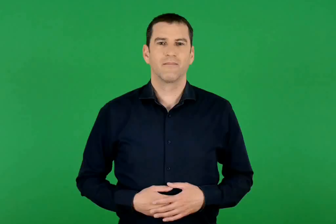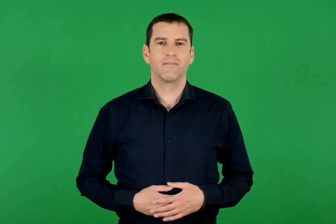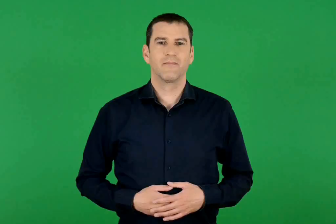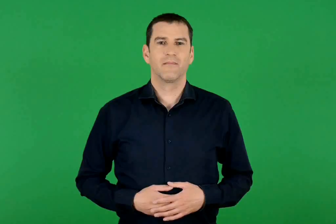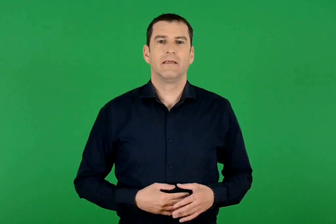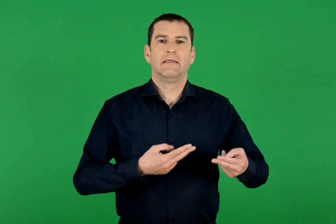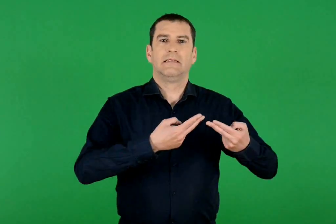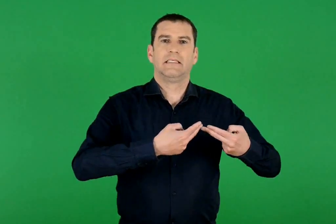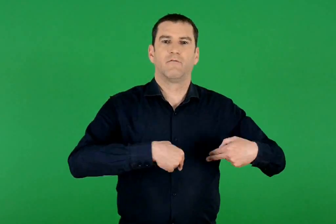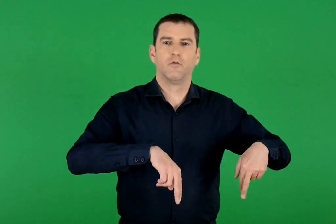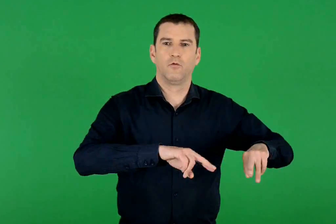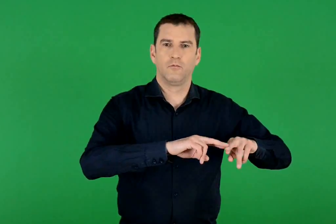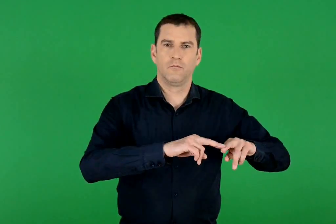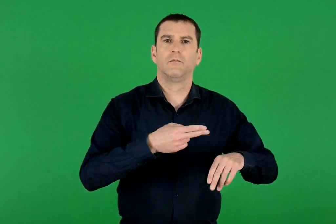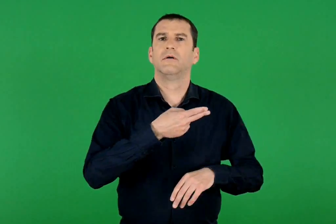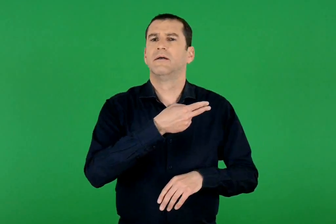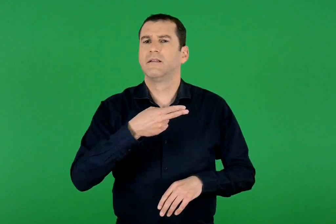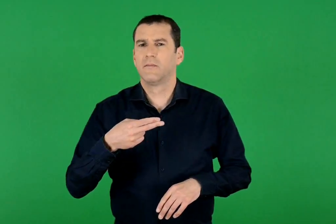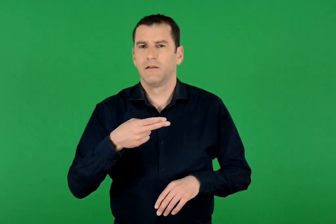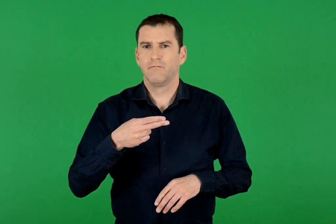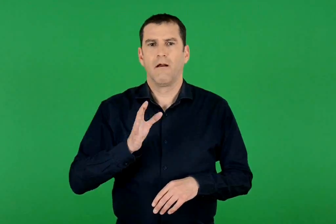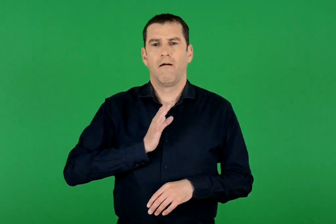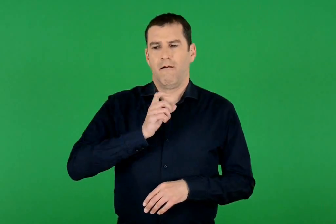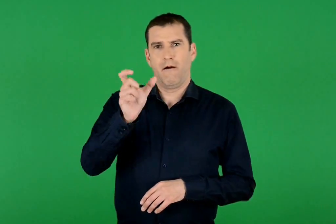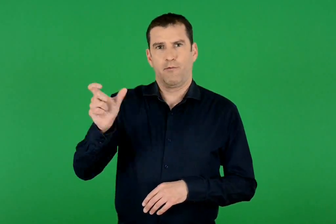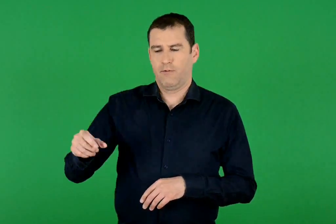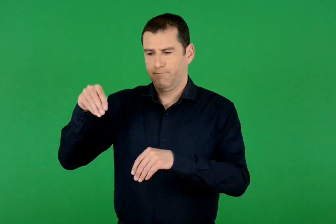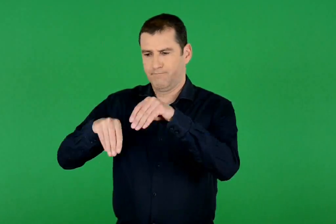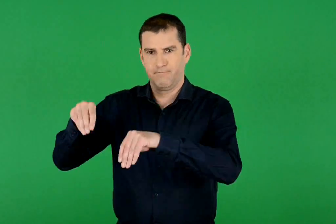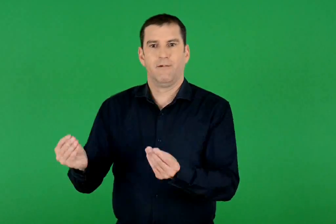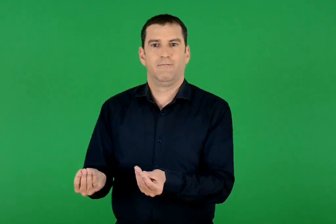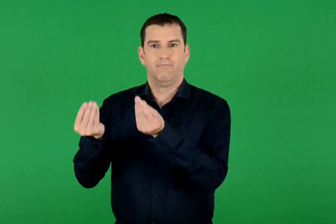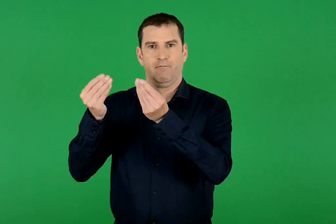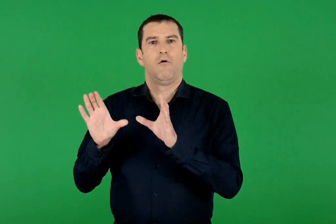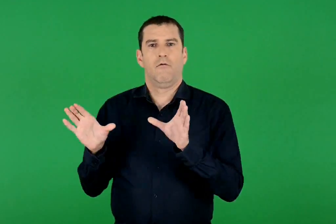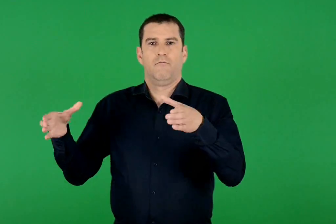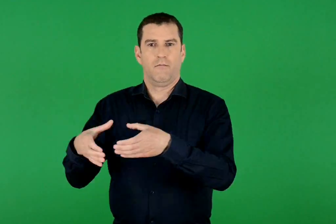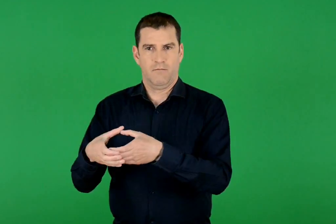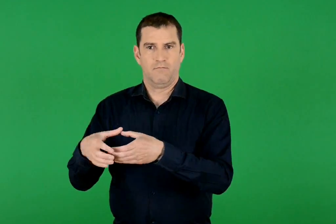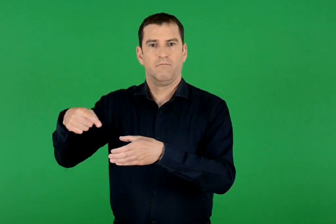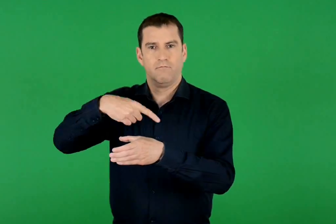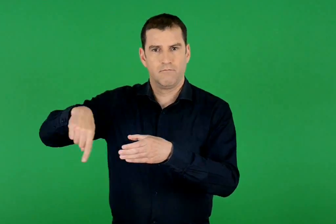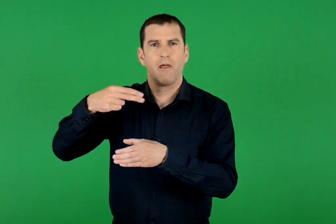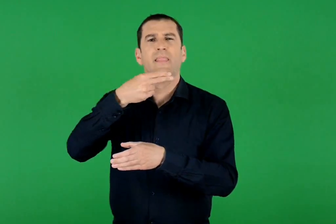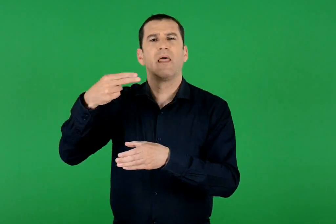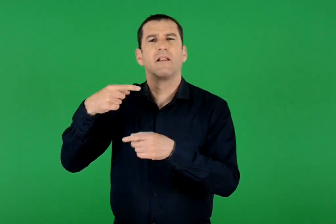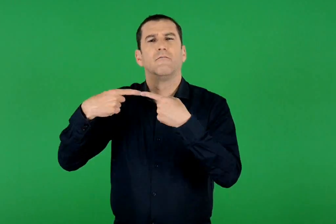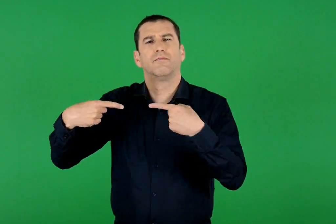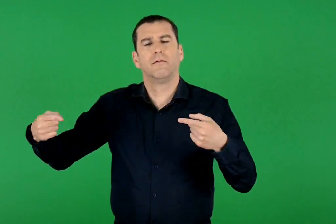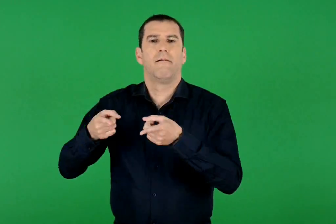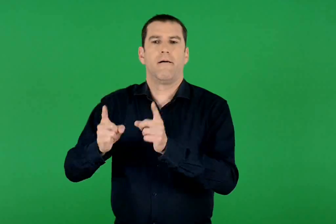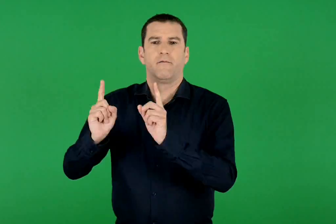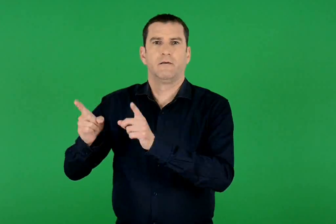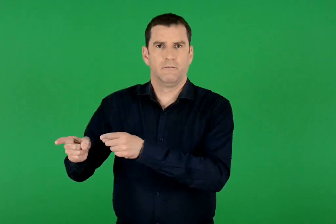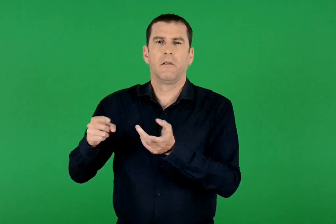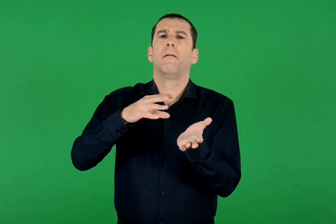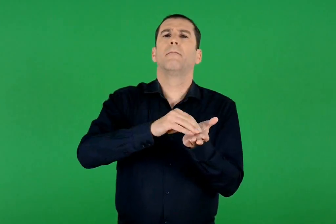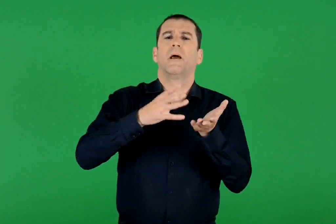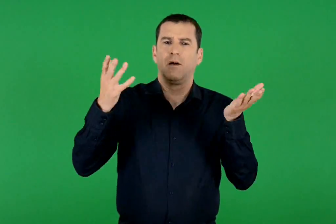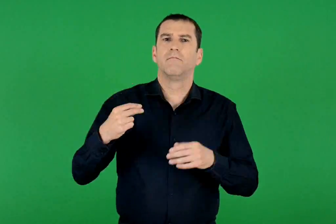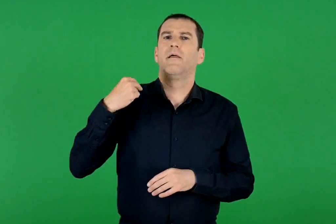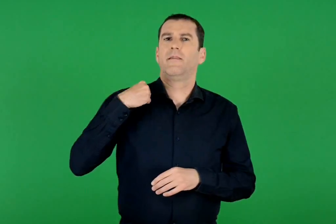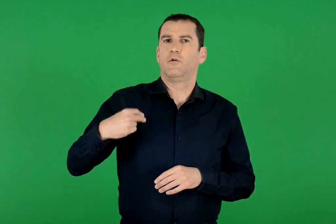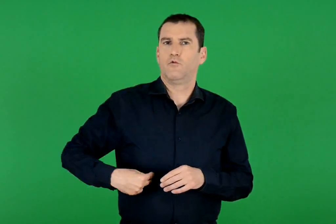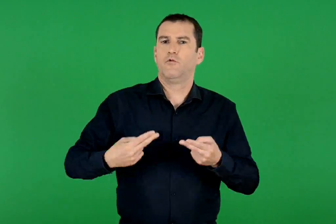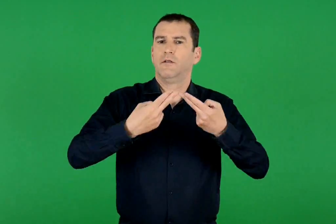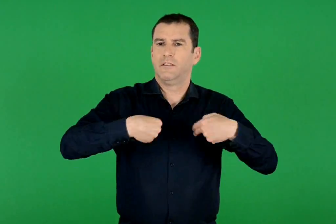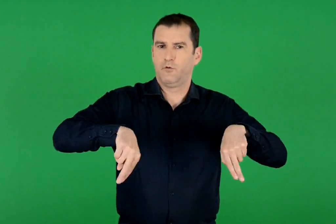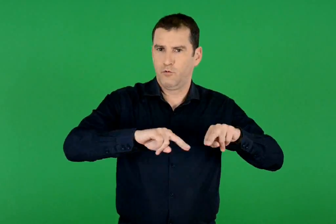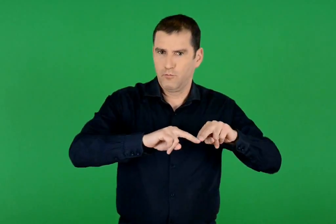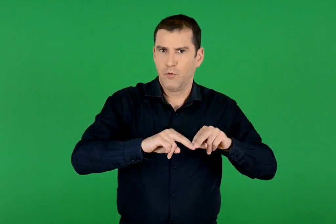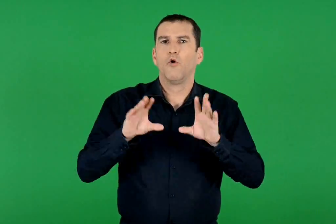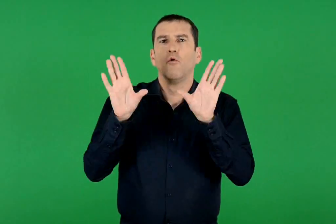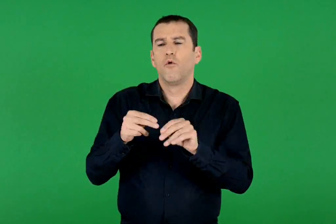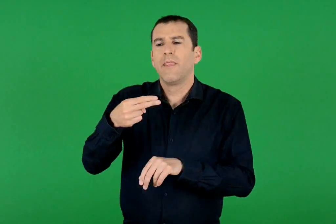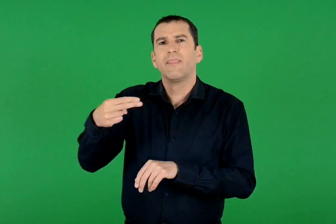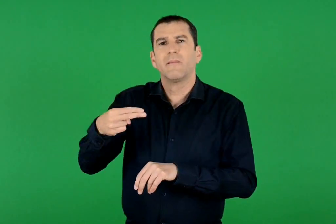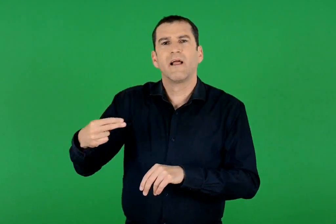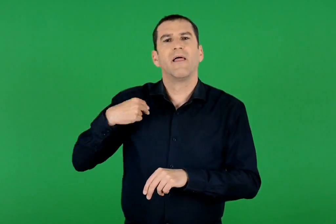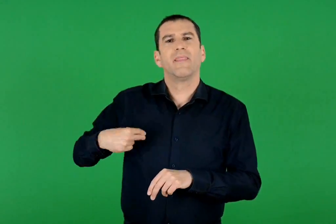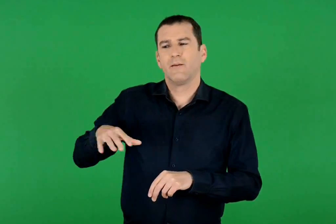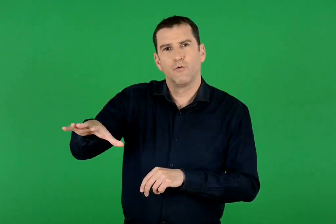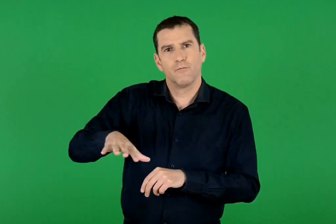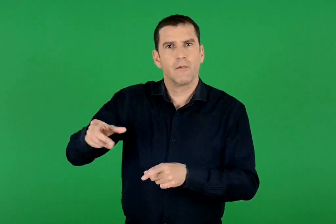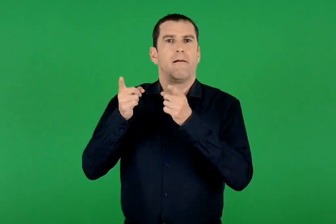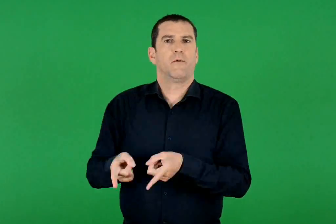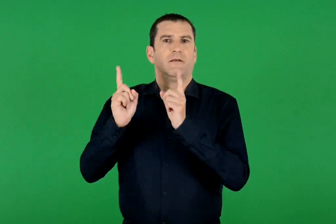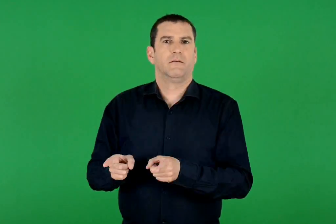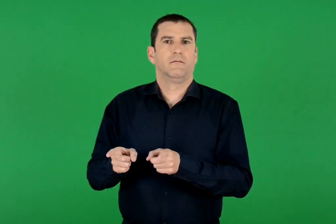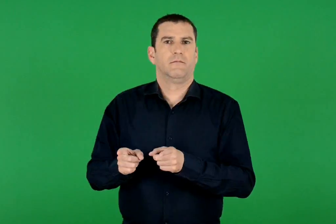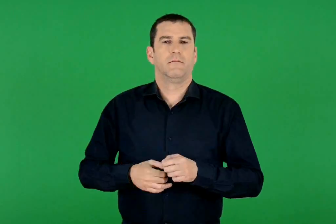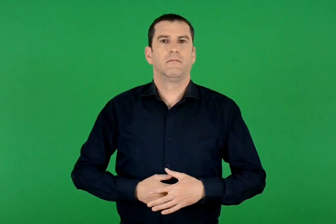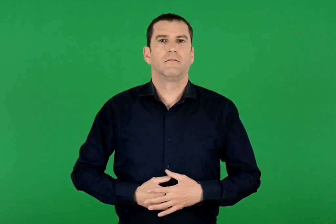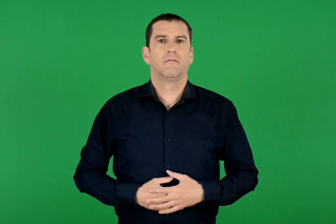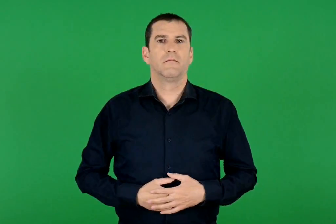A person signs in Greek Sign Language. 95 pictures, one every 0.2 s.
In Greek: συμβούλιο: ομάδα ανθρώπων που έχουν εκλεγεί και αποφασίζουν για διάφορα θέματα , π.χ. το δημοτικό συμβούλιο αποφασίζει για τα θέματα του δήμου
